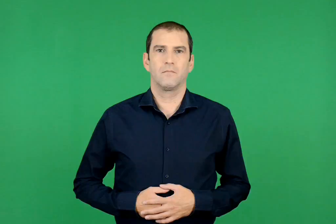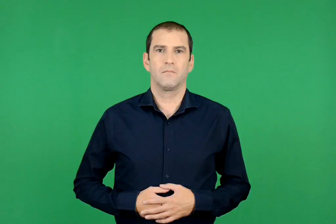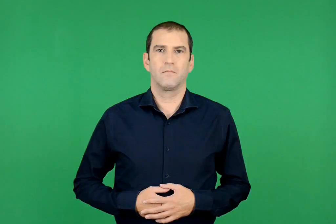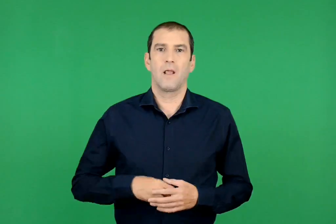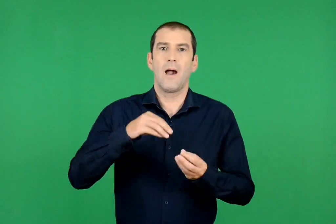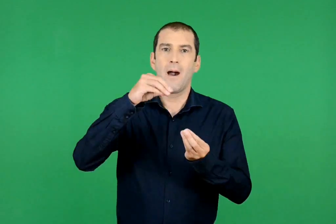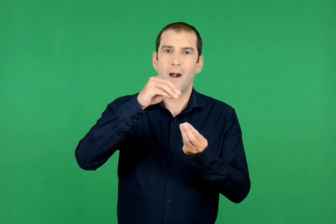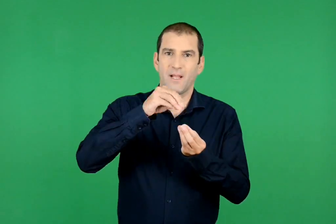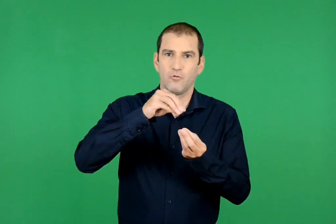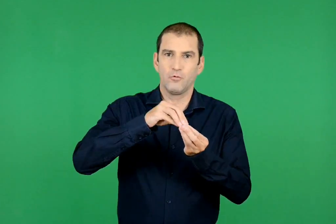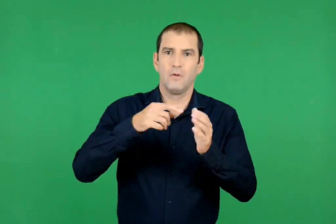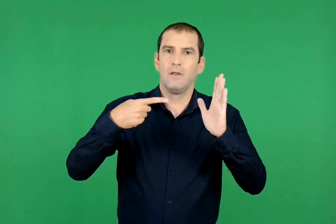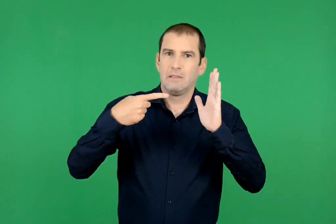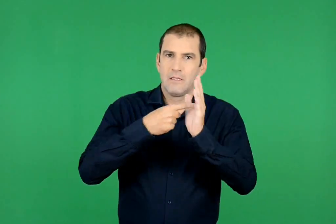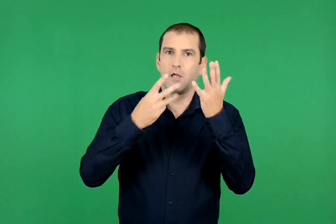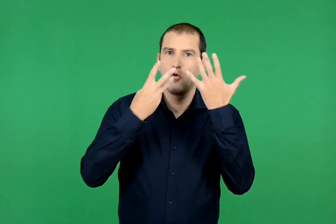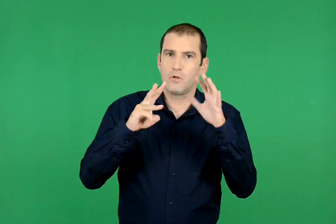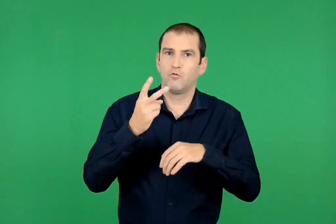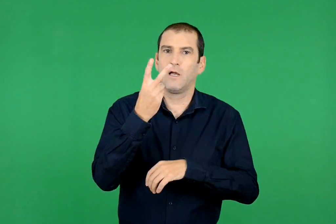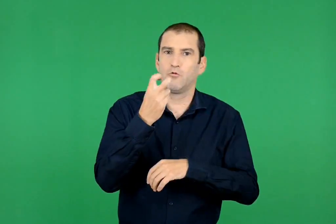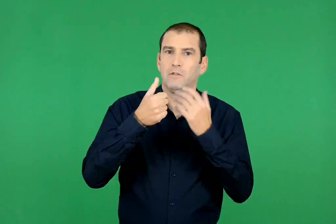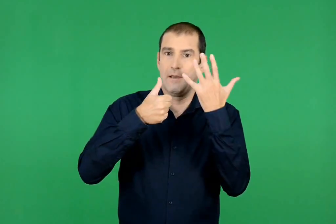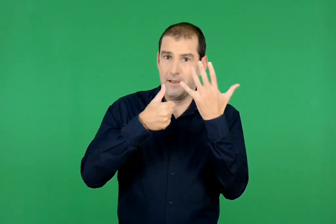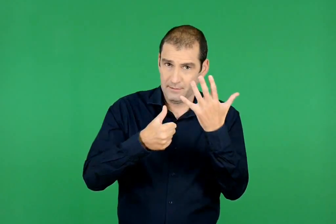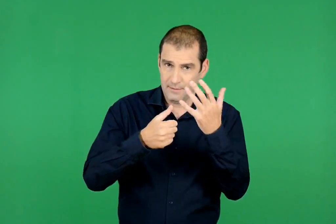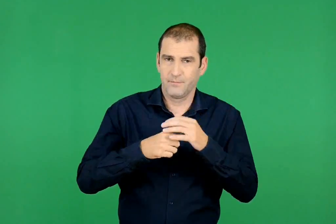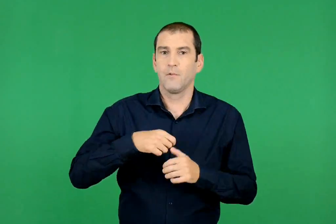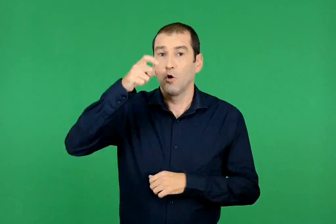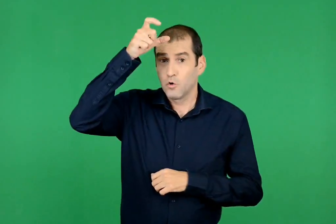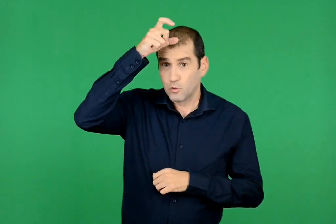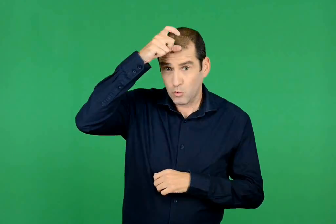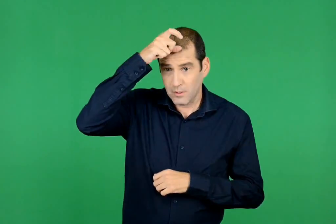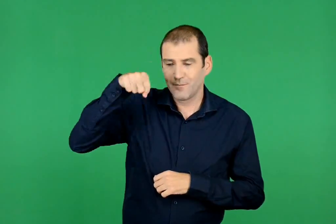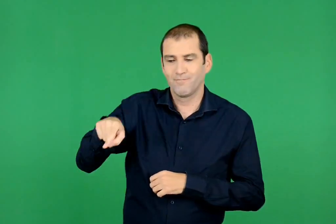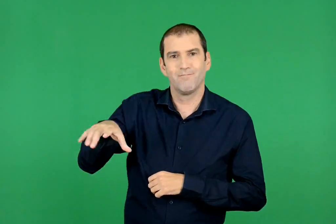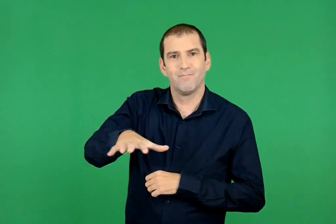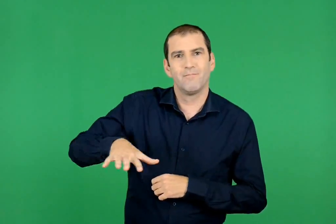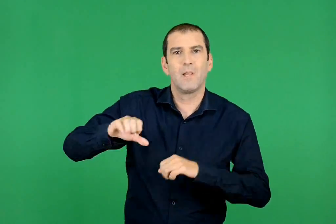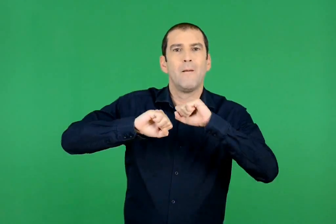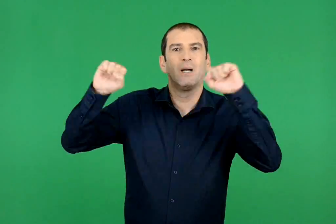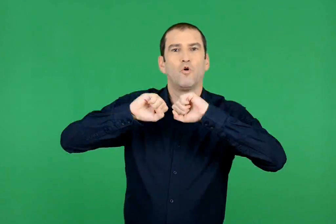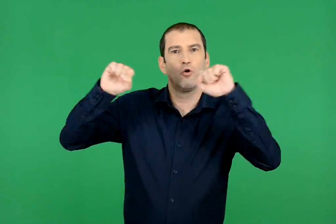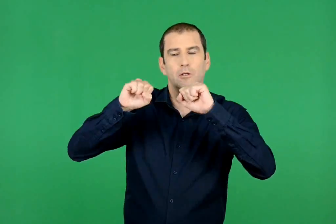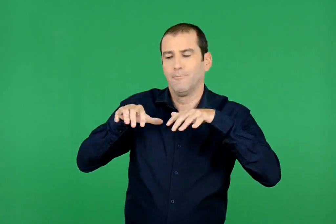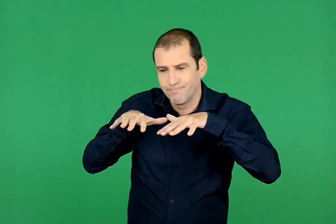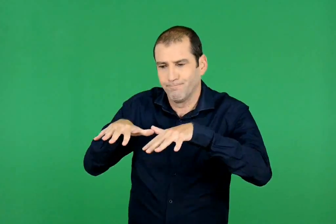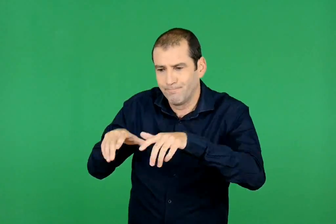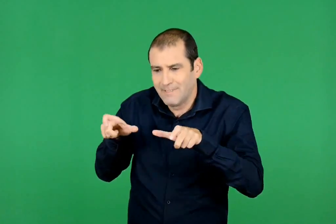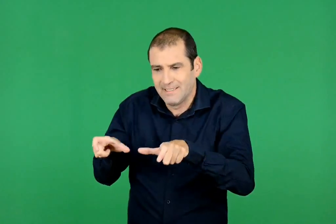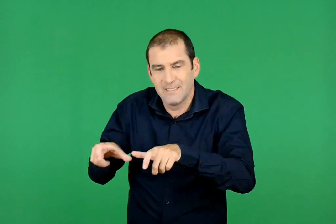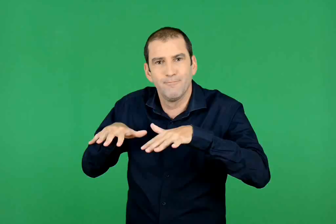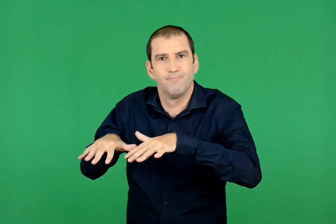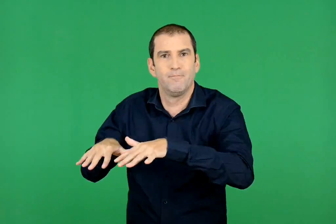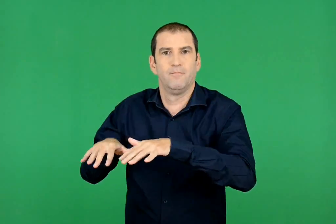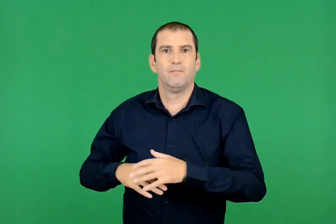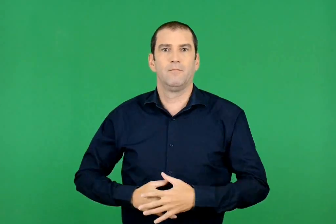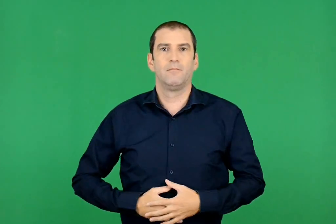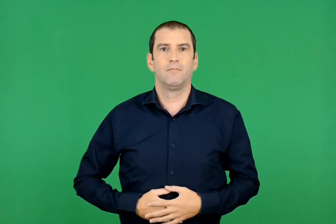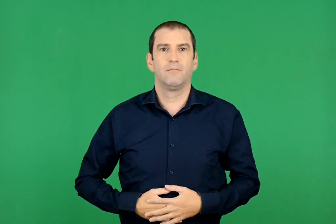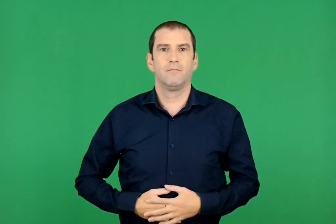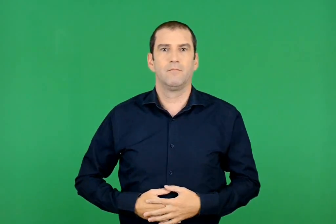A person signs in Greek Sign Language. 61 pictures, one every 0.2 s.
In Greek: είναι απρίλιος του 1826. οι τούρκοι πολιορκούν το μεσολόγγι
